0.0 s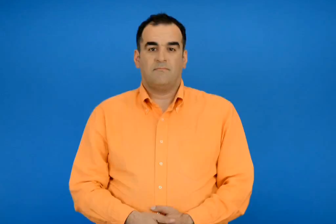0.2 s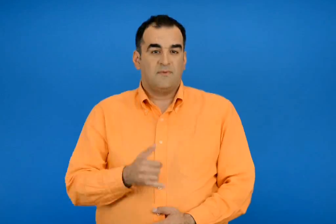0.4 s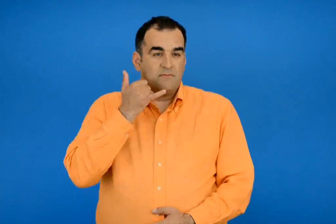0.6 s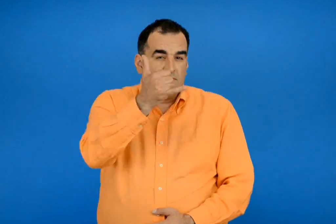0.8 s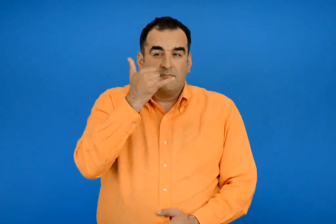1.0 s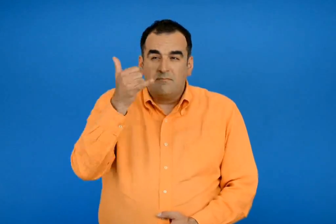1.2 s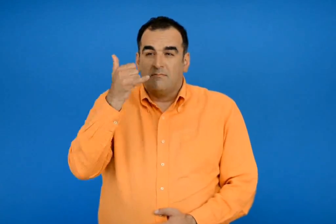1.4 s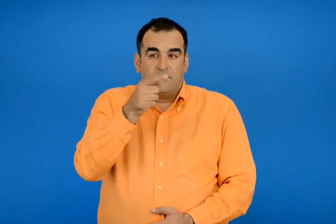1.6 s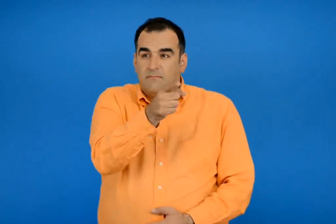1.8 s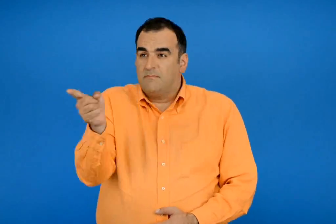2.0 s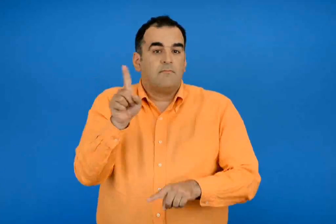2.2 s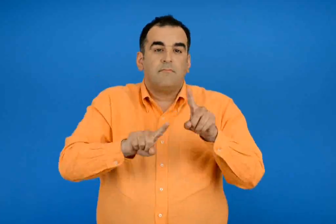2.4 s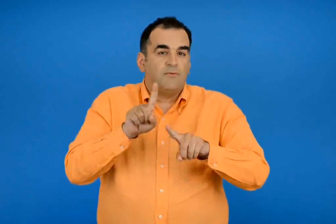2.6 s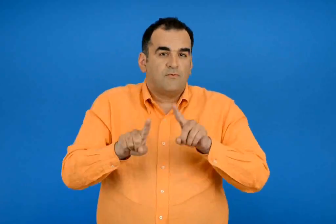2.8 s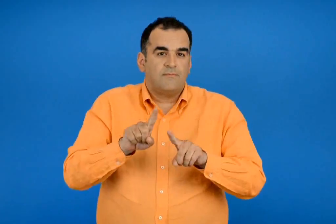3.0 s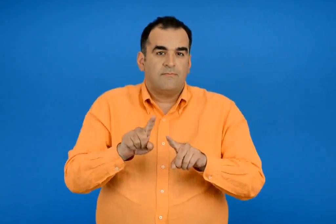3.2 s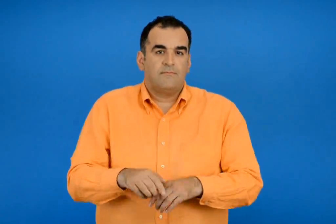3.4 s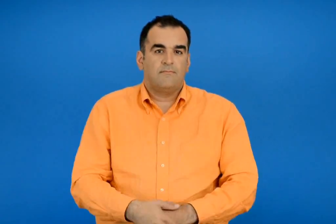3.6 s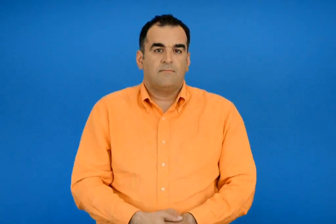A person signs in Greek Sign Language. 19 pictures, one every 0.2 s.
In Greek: σε ποιους τηλεφωνήσαν ;
